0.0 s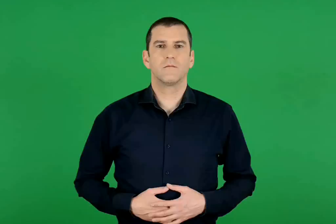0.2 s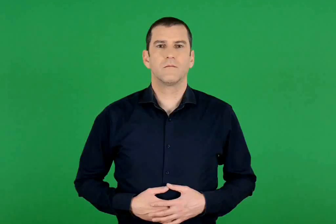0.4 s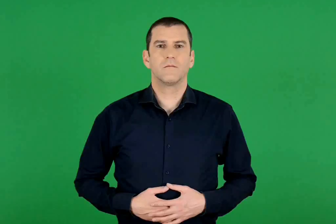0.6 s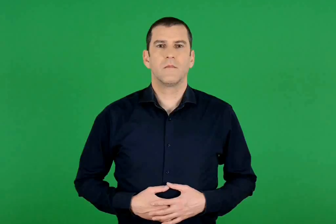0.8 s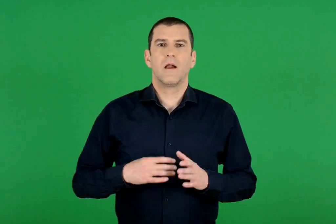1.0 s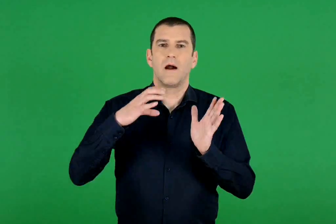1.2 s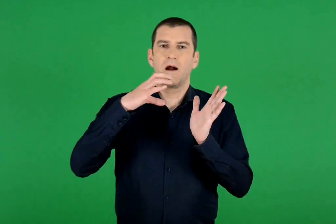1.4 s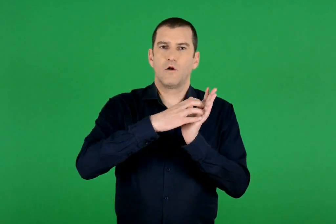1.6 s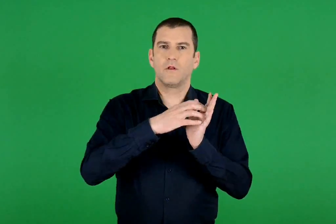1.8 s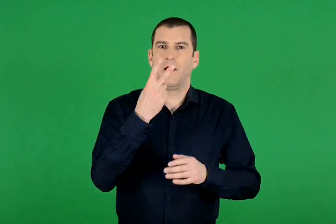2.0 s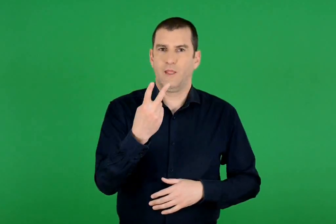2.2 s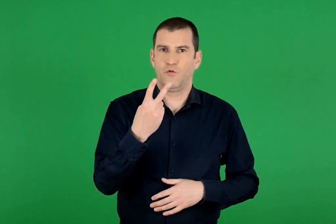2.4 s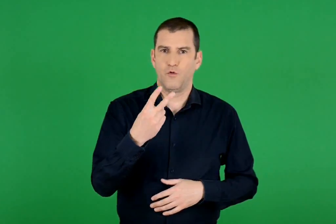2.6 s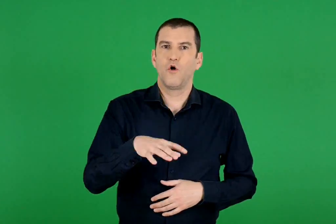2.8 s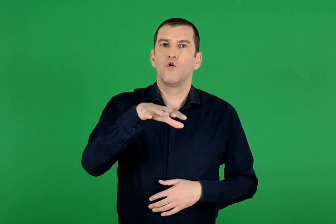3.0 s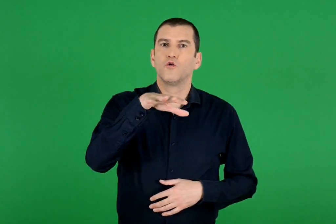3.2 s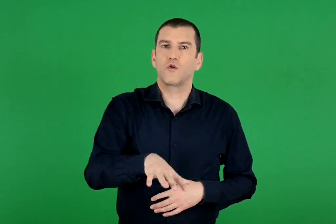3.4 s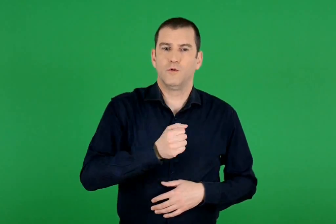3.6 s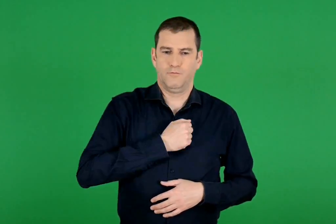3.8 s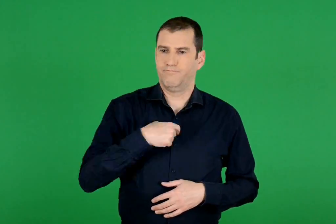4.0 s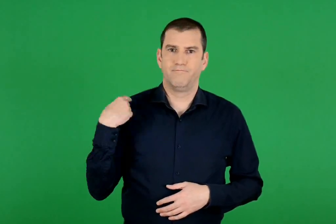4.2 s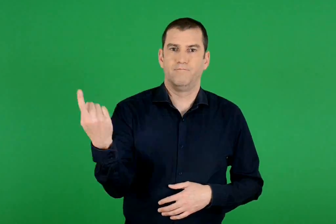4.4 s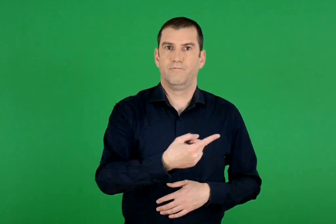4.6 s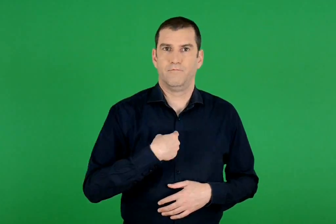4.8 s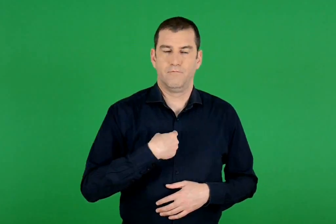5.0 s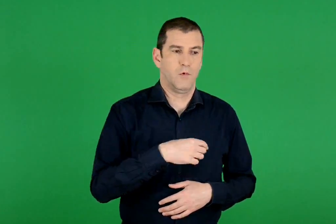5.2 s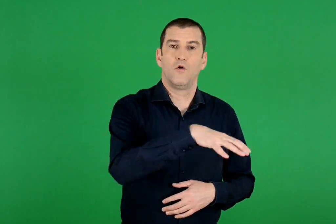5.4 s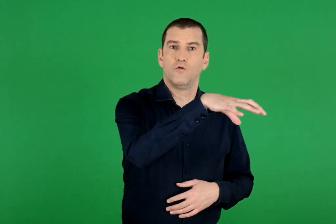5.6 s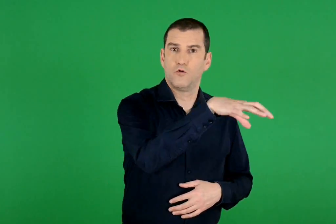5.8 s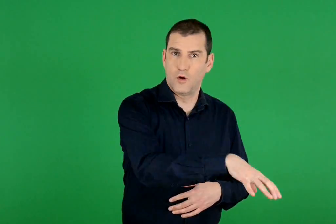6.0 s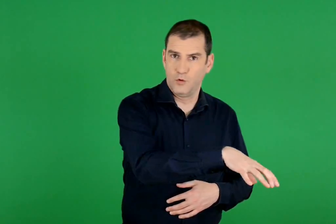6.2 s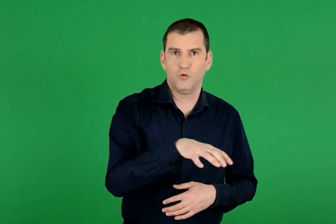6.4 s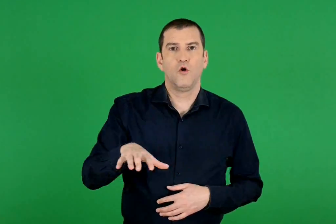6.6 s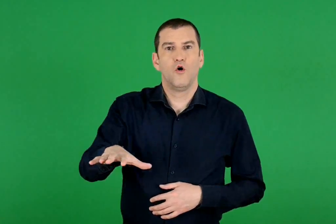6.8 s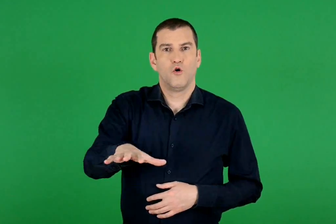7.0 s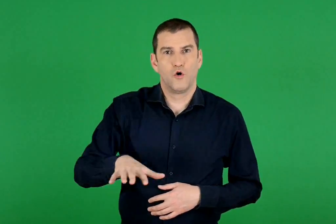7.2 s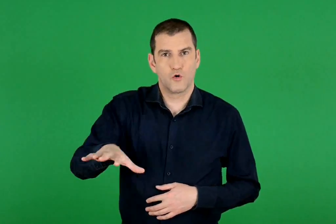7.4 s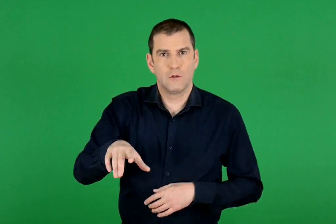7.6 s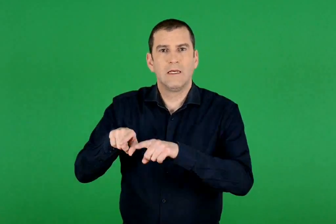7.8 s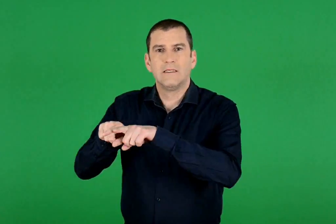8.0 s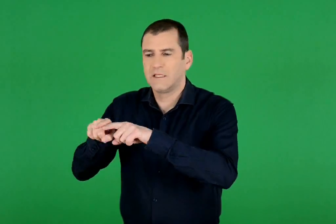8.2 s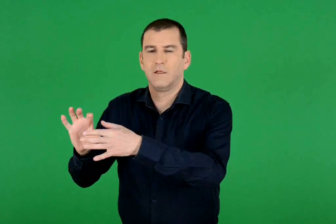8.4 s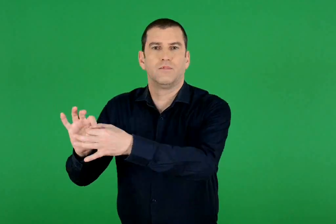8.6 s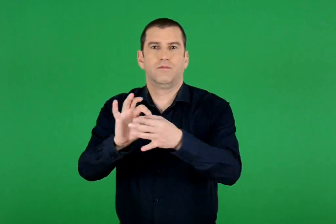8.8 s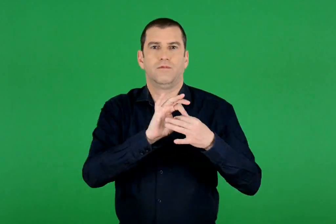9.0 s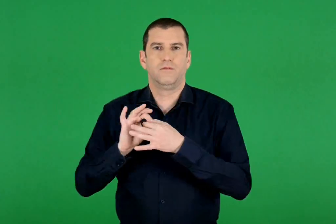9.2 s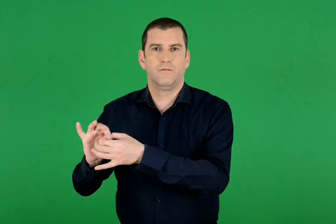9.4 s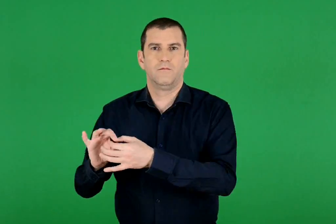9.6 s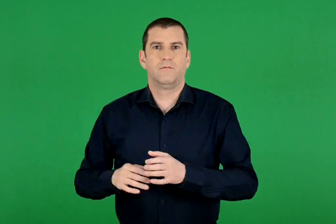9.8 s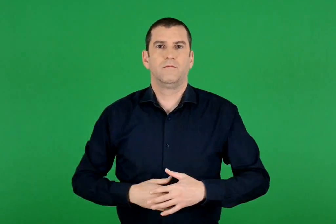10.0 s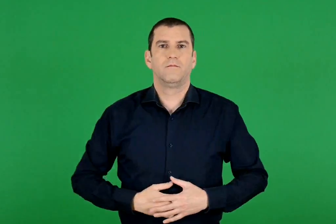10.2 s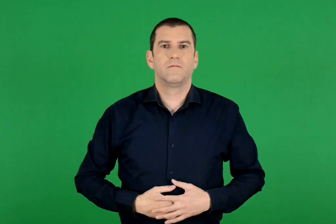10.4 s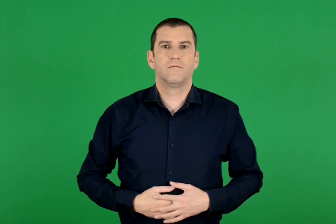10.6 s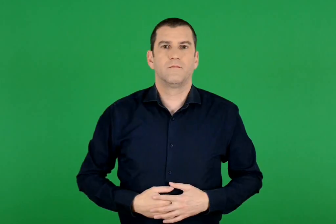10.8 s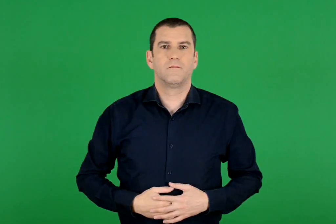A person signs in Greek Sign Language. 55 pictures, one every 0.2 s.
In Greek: ενότητα 2. ο τόπος μας τόπος και χώρος σχέσεις
